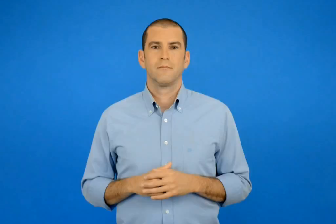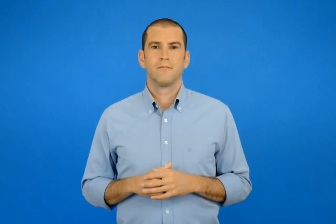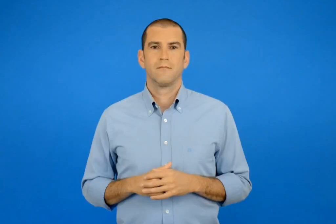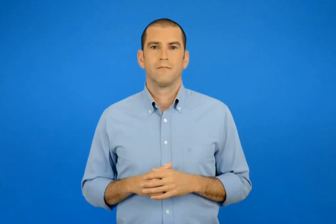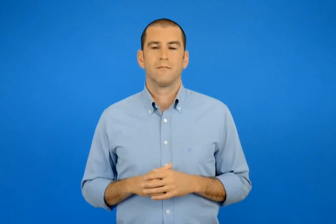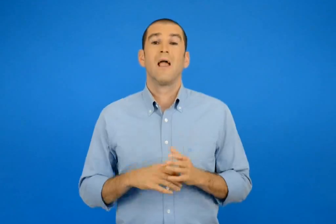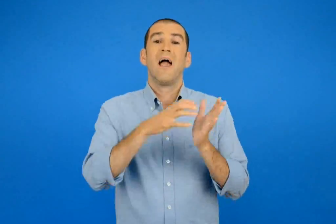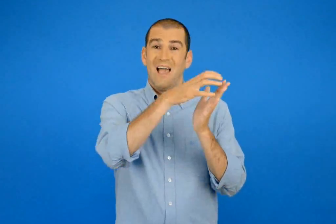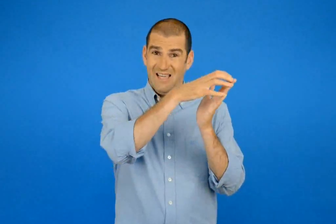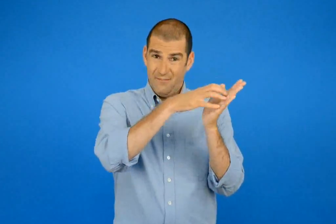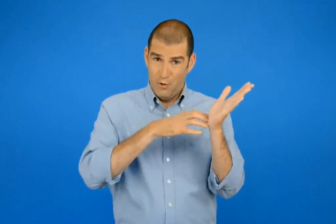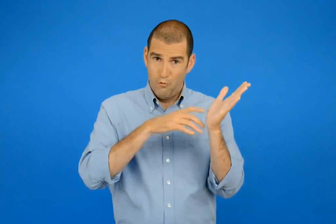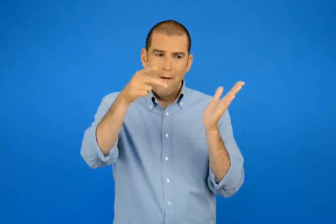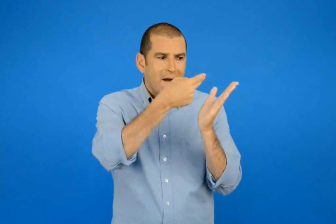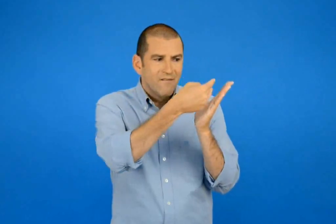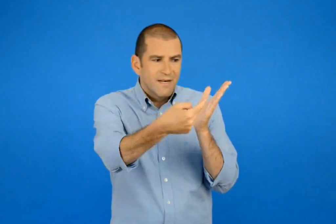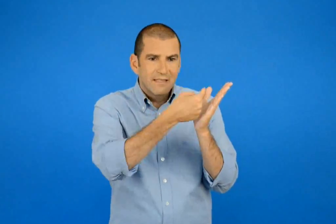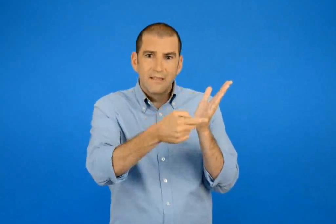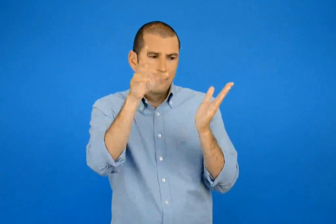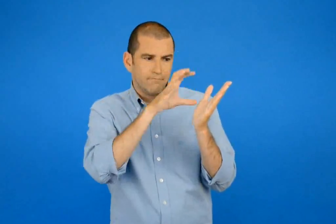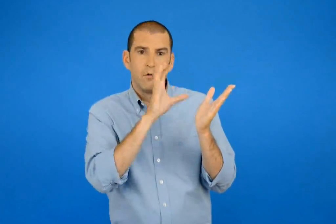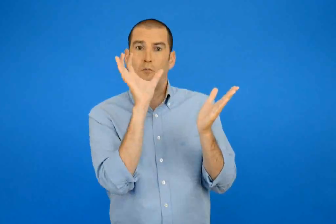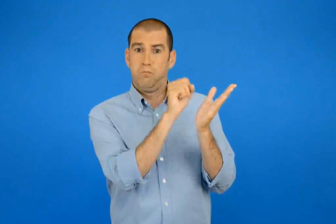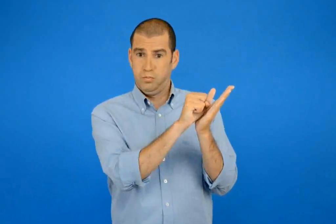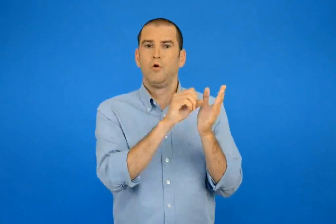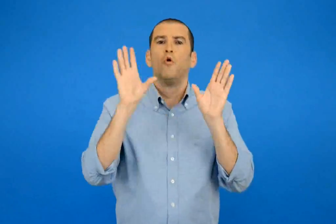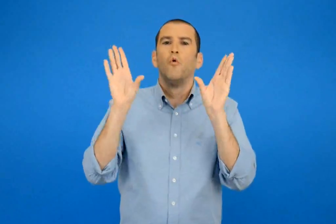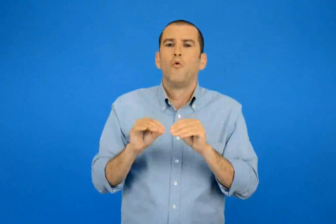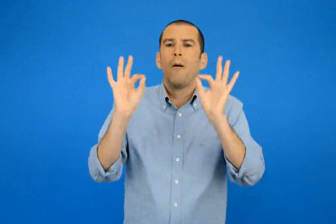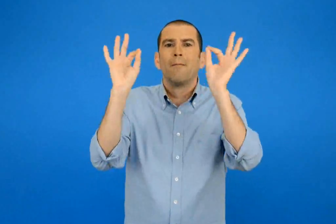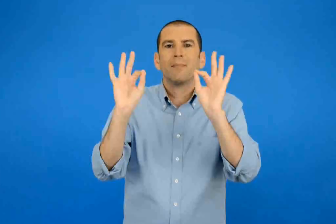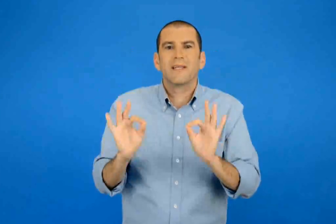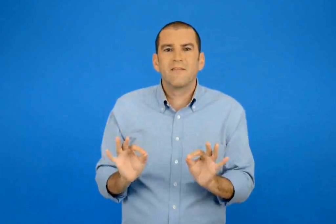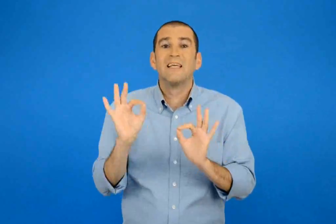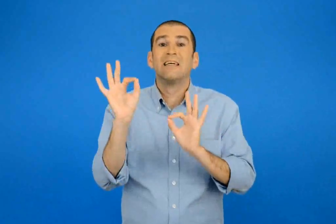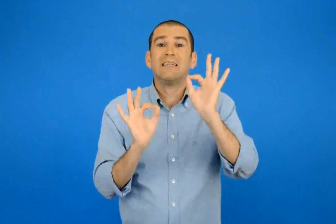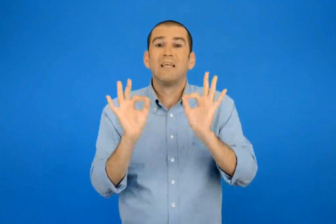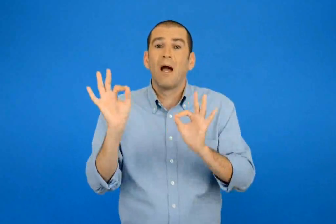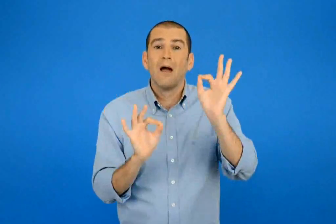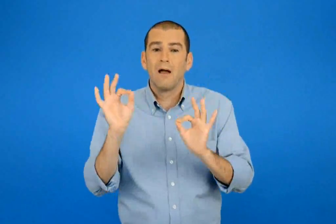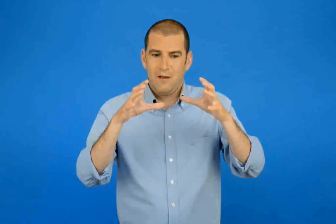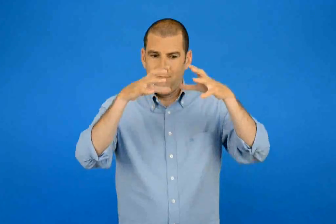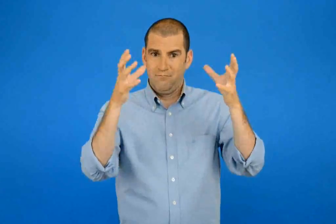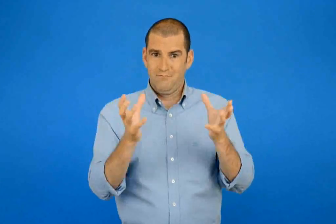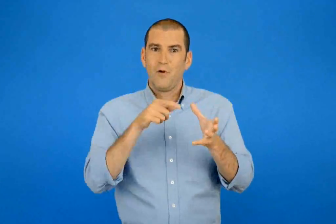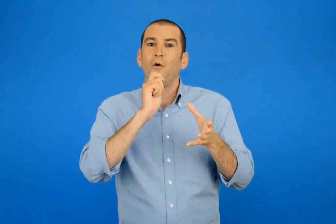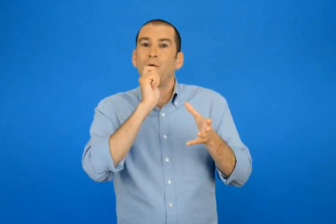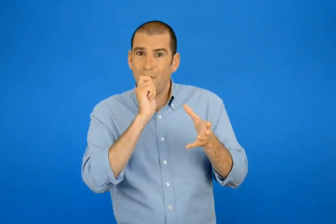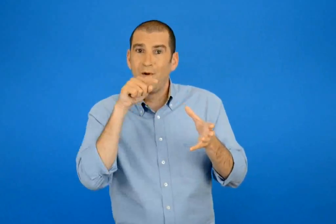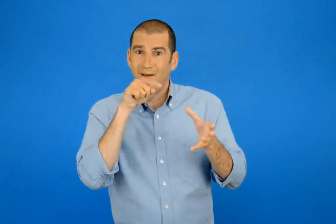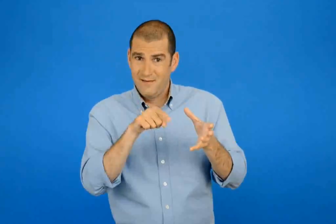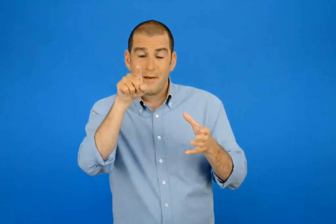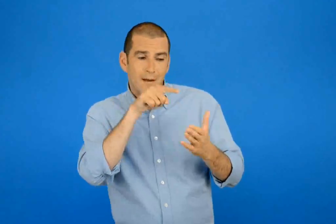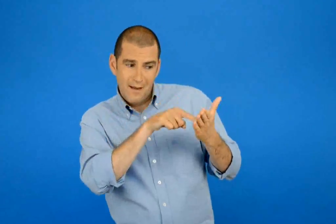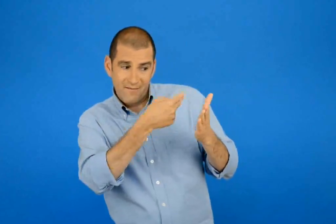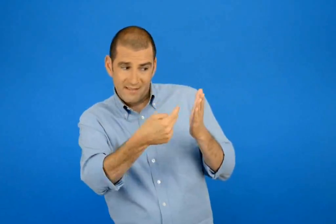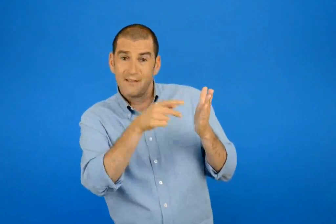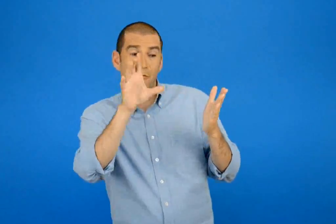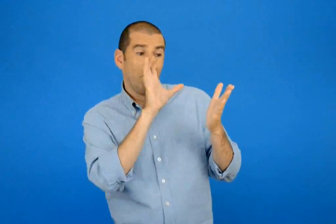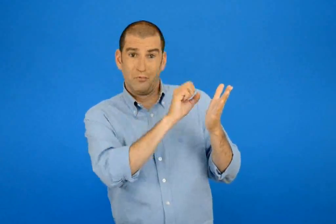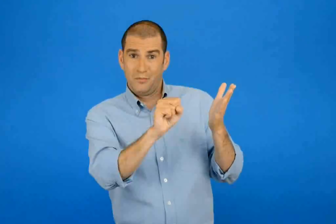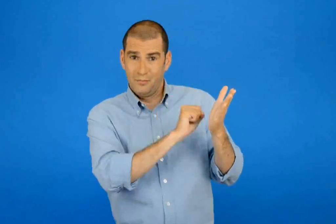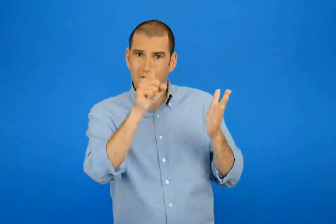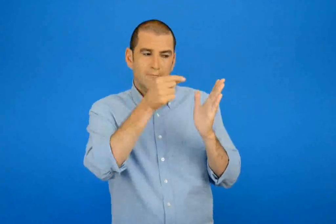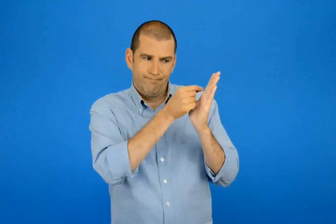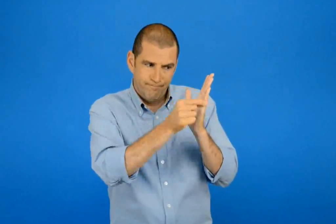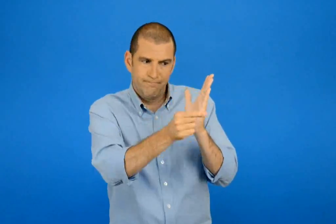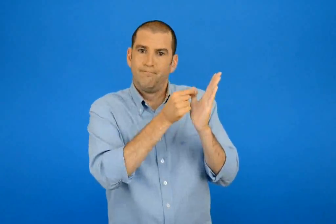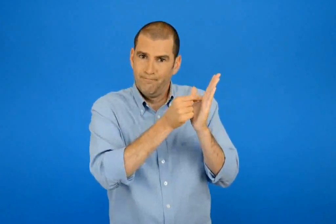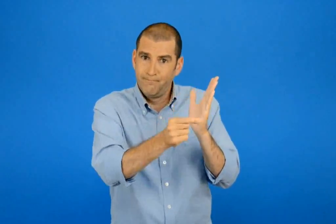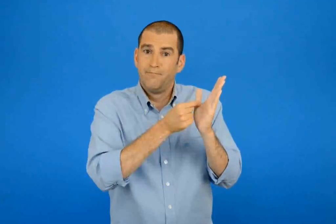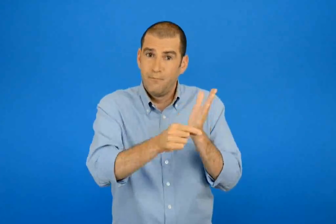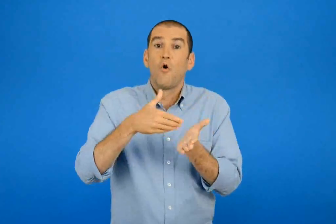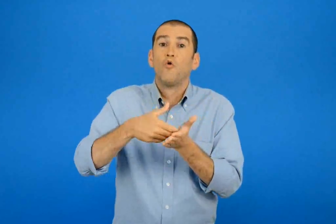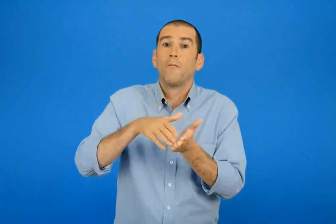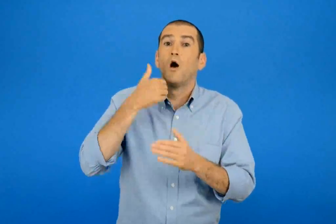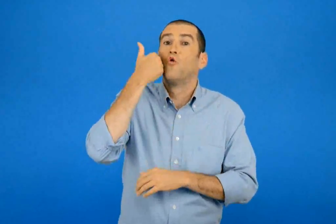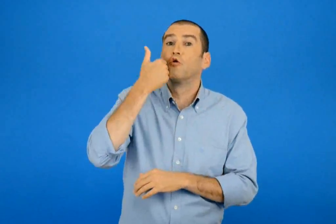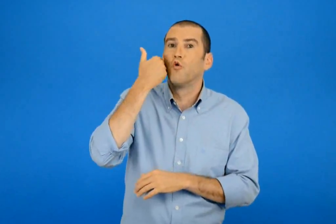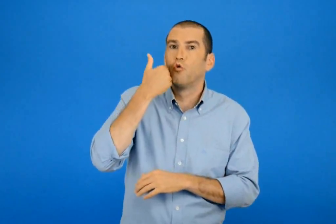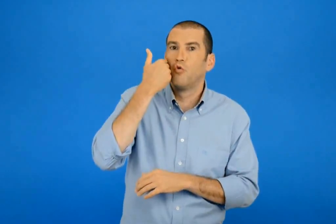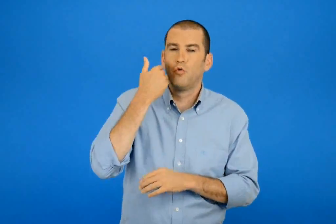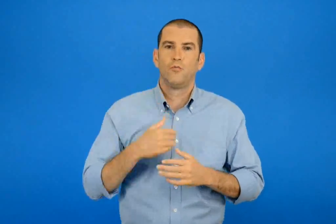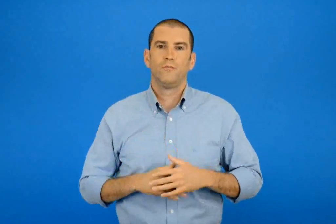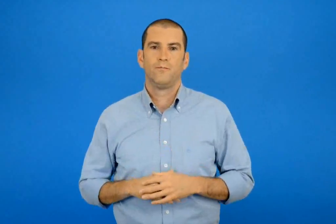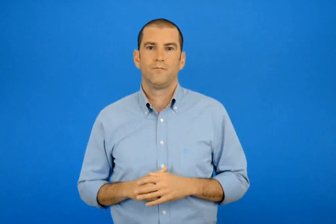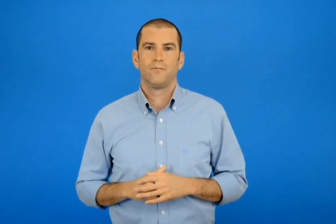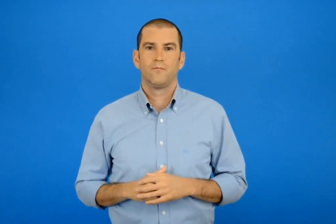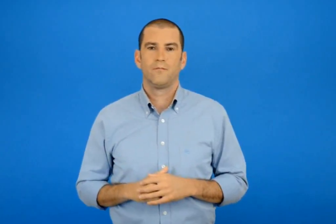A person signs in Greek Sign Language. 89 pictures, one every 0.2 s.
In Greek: μπορείς να υπογραμμίσεις με κόκκινο τις φράσεις που περιγράφουν το σχήμα της νεροσφυρίχτρα
